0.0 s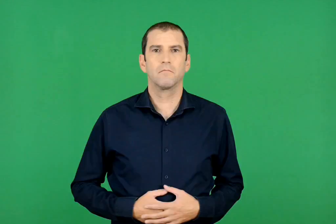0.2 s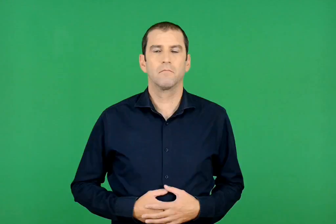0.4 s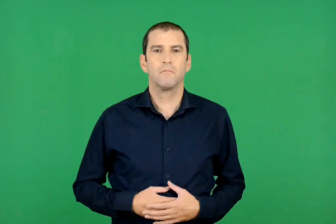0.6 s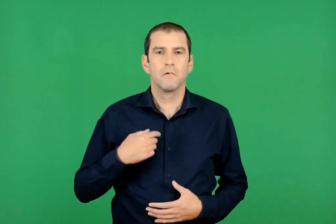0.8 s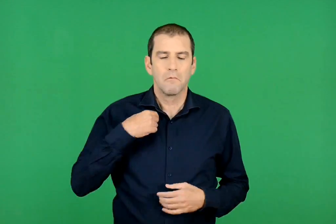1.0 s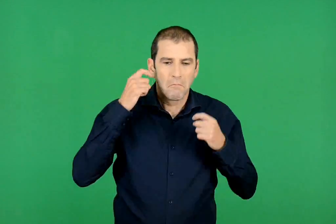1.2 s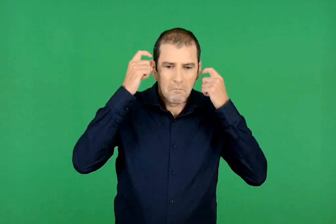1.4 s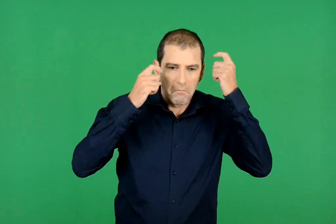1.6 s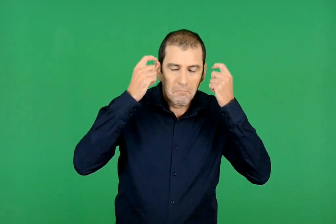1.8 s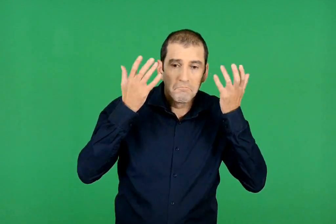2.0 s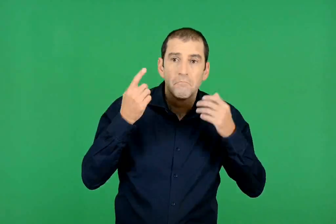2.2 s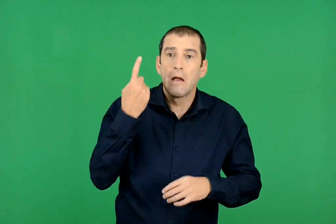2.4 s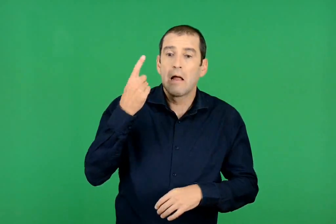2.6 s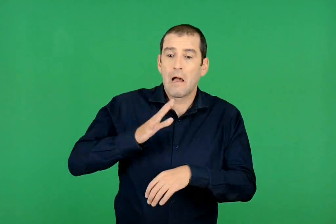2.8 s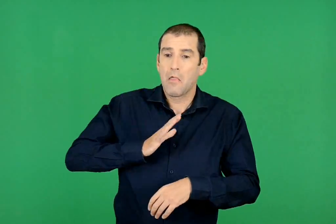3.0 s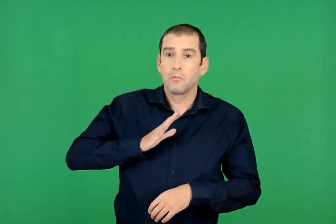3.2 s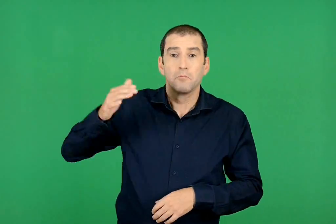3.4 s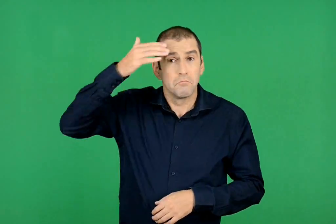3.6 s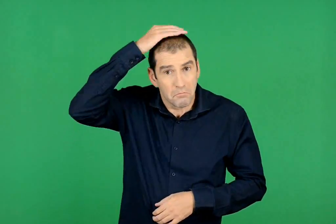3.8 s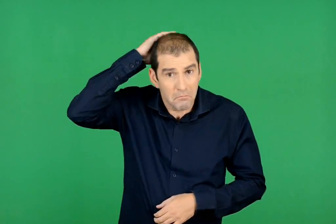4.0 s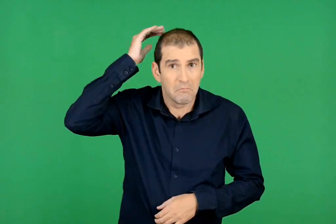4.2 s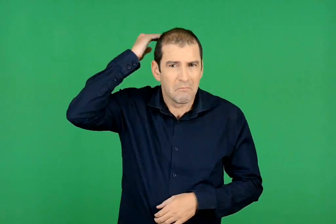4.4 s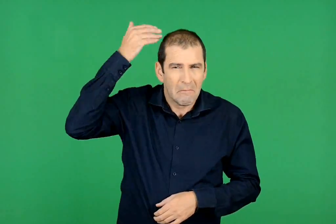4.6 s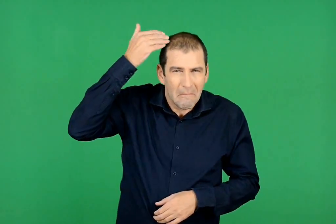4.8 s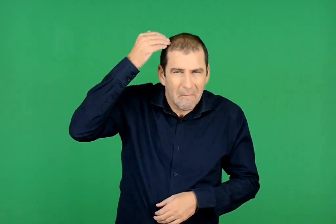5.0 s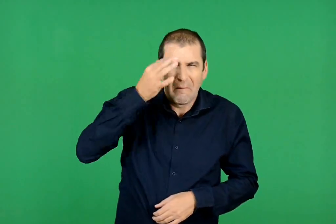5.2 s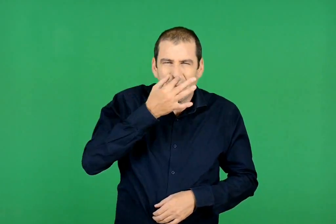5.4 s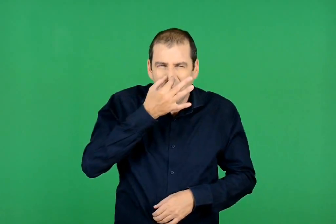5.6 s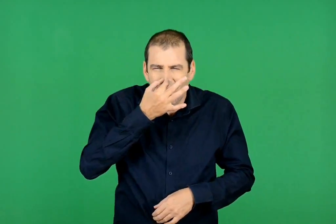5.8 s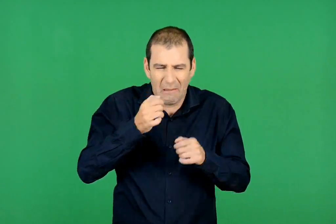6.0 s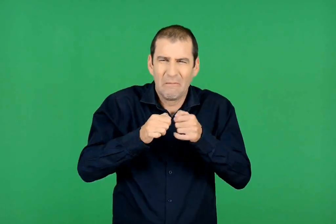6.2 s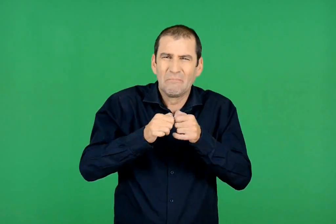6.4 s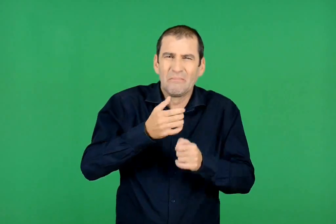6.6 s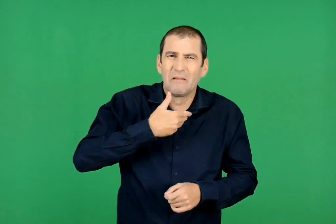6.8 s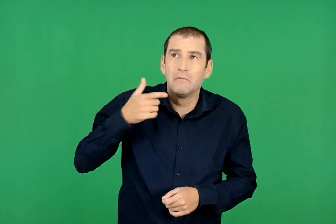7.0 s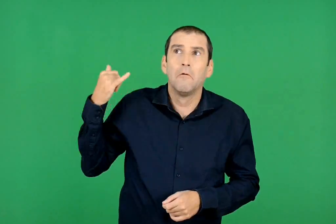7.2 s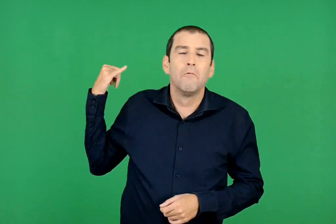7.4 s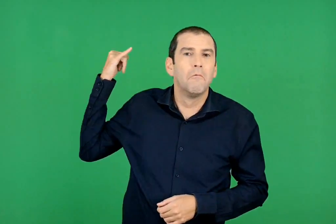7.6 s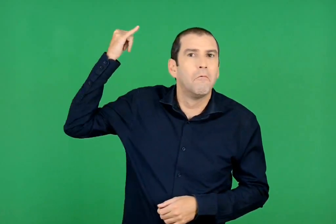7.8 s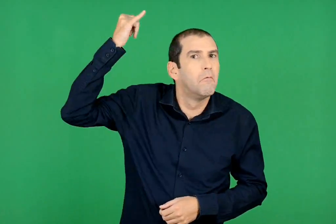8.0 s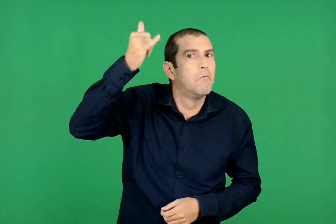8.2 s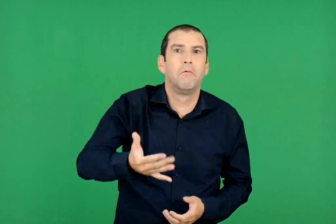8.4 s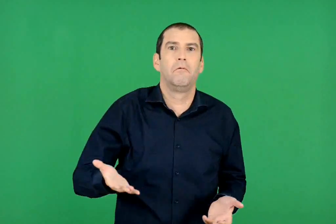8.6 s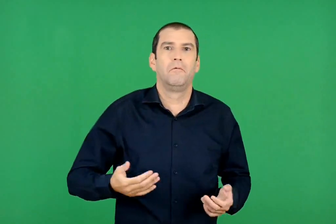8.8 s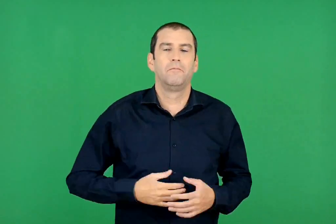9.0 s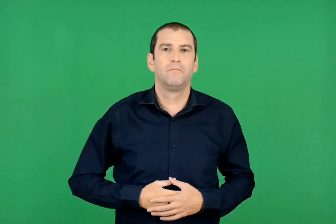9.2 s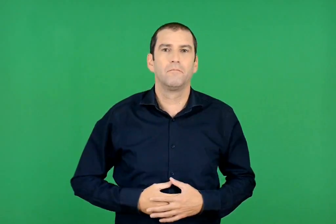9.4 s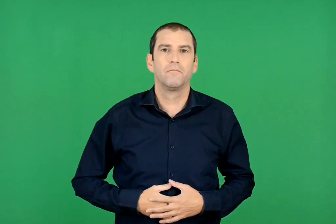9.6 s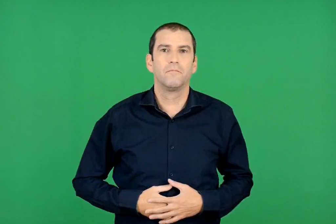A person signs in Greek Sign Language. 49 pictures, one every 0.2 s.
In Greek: πόσον καιρό , σκέφτηκα , χέρι ανθρώπου είχε να μας χαϊδέψει , ψειριάρικα και βρόμικα καθώς είμαστε
